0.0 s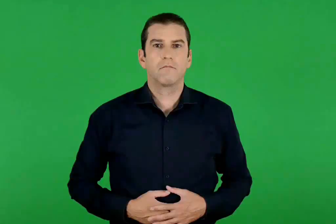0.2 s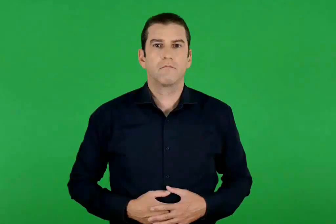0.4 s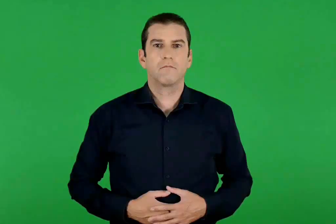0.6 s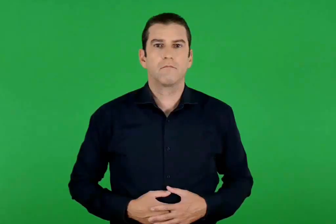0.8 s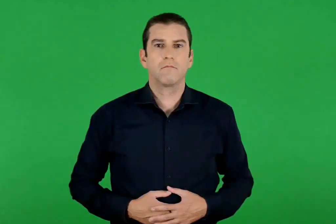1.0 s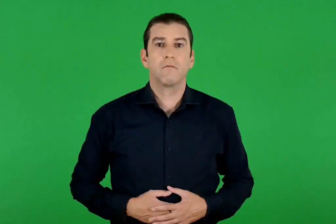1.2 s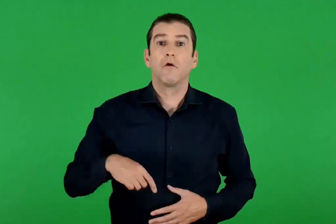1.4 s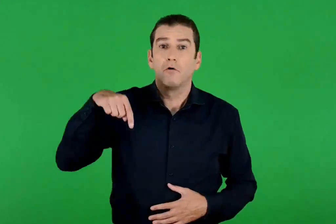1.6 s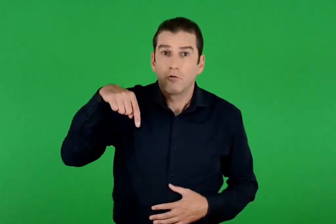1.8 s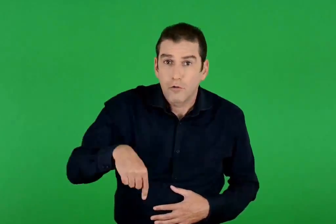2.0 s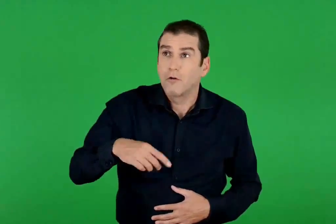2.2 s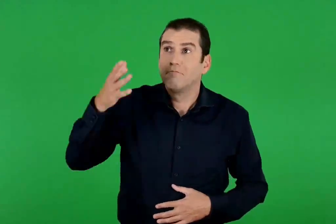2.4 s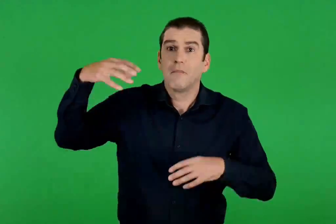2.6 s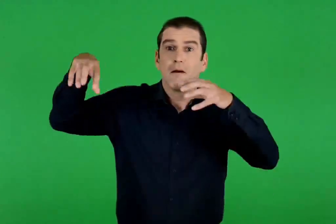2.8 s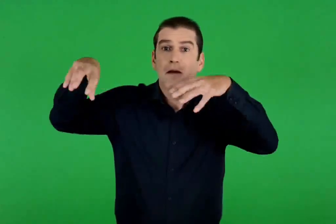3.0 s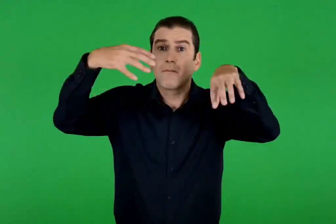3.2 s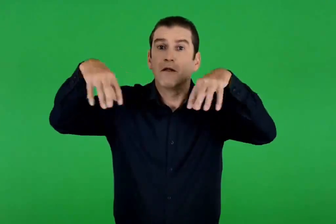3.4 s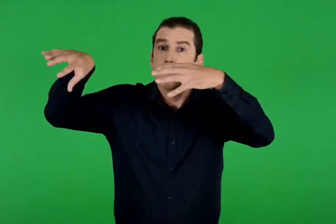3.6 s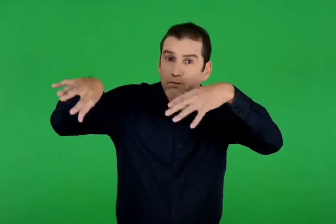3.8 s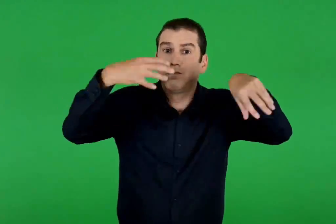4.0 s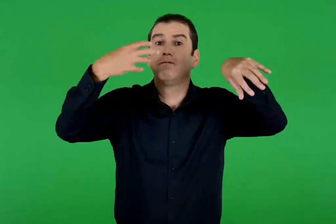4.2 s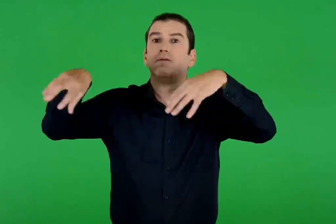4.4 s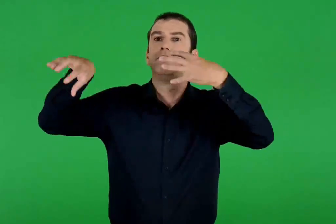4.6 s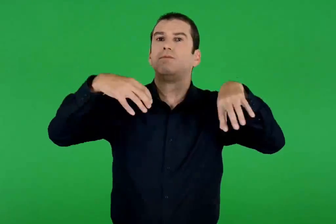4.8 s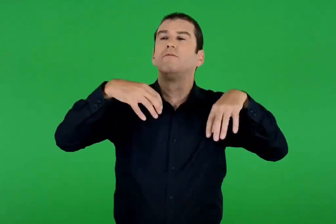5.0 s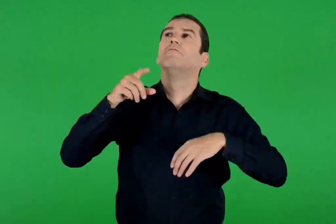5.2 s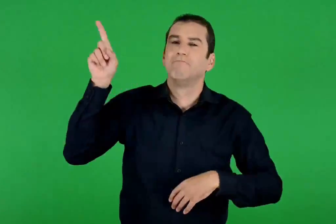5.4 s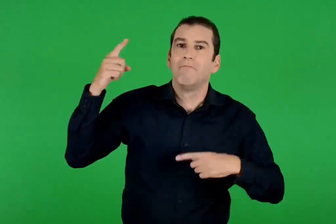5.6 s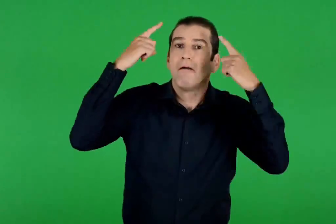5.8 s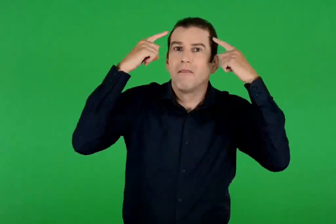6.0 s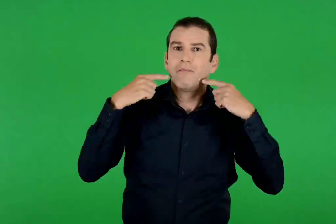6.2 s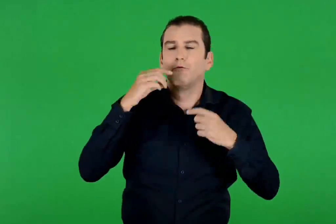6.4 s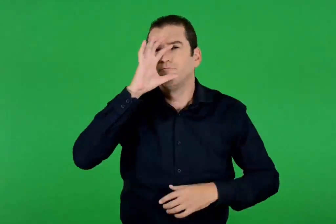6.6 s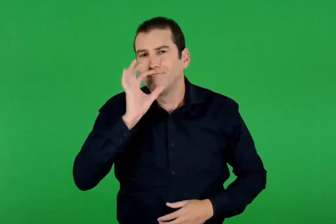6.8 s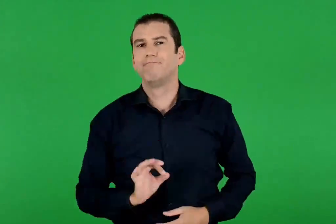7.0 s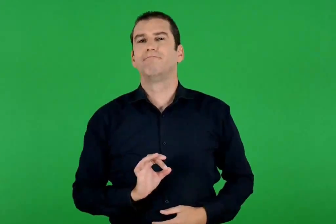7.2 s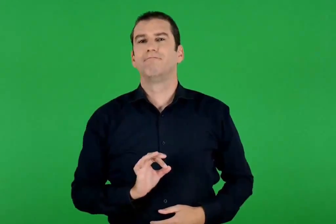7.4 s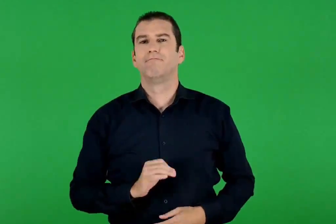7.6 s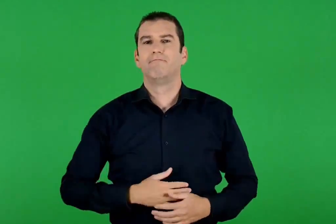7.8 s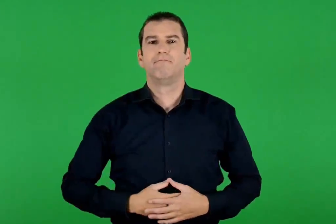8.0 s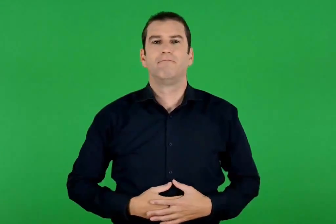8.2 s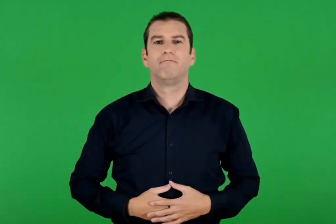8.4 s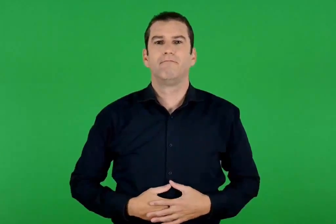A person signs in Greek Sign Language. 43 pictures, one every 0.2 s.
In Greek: τώρα καμπάνες που χτυπάνε είναι ο θεός αληθινός
